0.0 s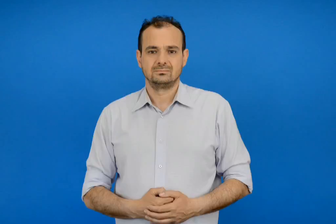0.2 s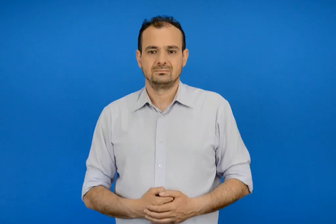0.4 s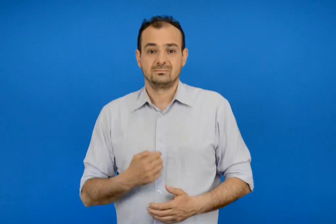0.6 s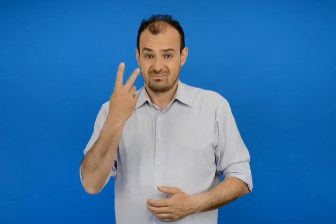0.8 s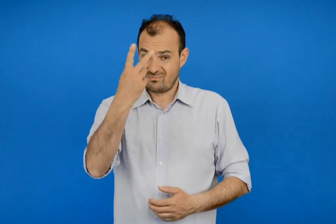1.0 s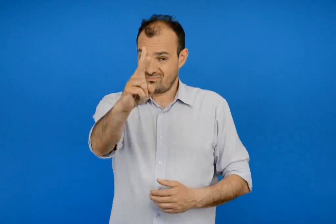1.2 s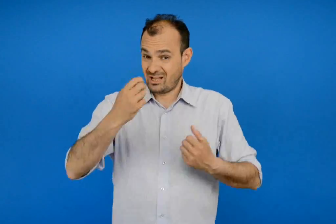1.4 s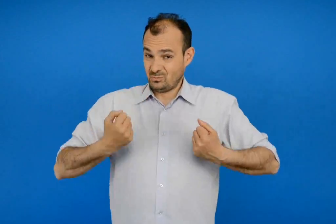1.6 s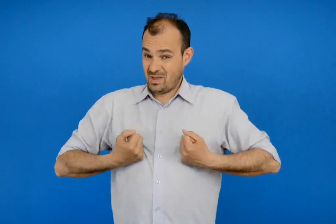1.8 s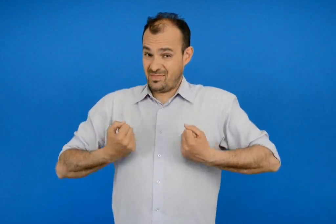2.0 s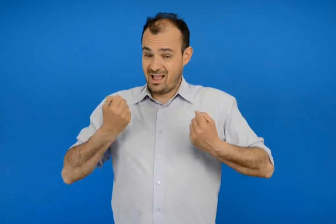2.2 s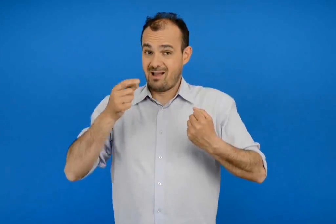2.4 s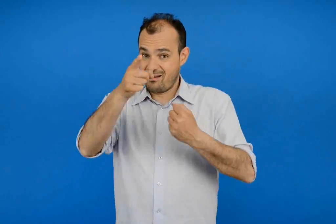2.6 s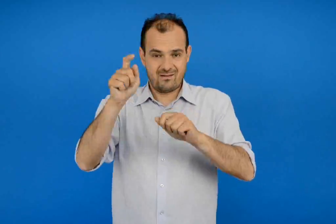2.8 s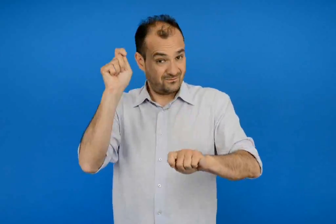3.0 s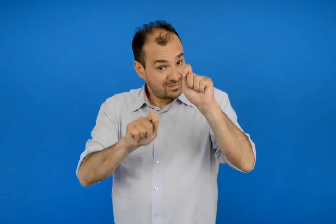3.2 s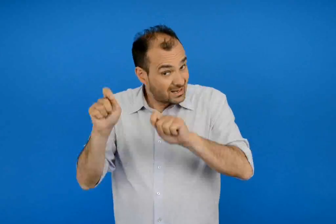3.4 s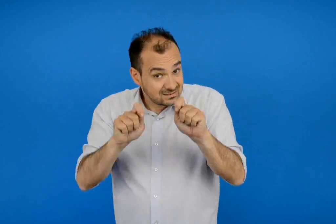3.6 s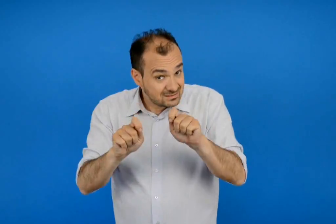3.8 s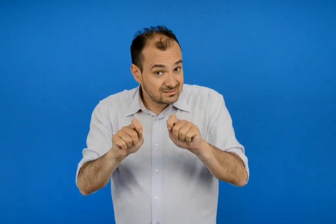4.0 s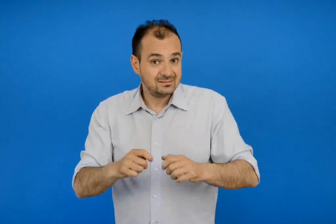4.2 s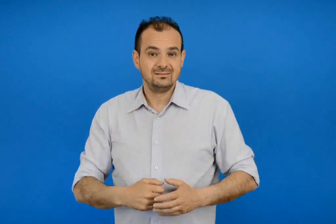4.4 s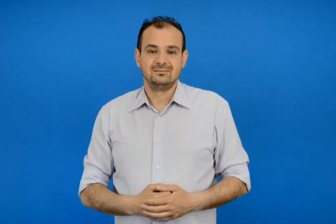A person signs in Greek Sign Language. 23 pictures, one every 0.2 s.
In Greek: εσύ φτιάχνεις δικά σου παιχνίδια ;
